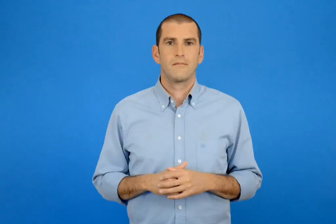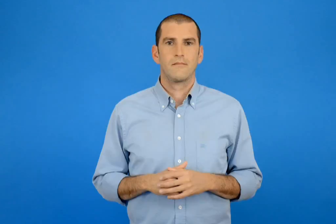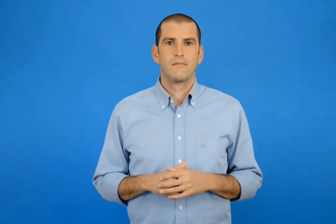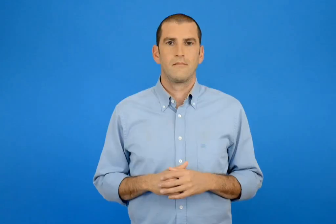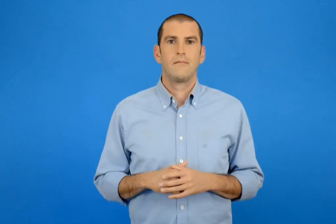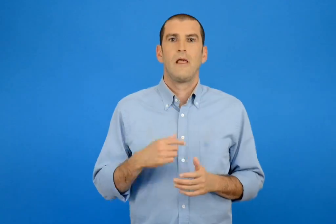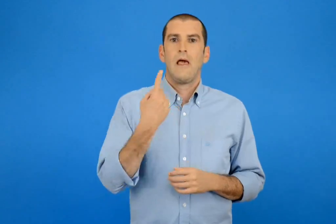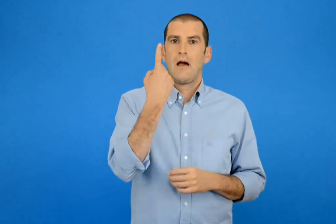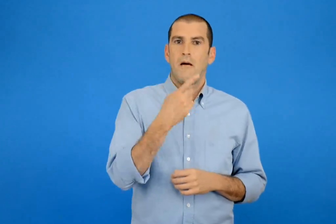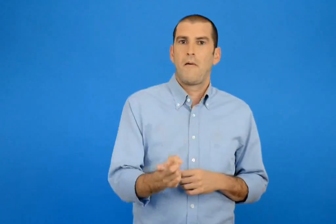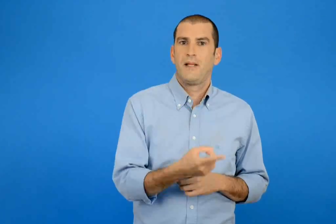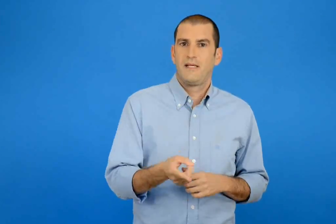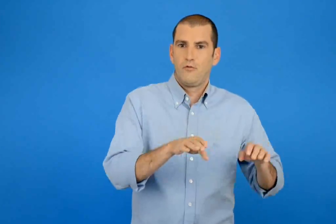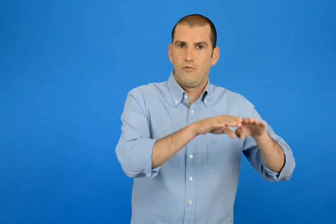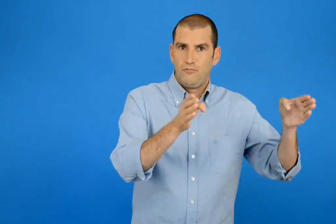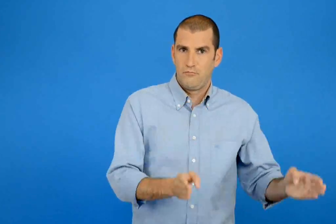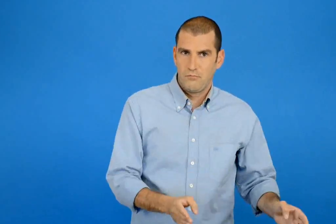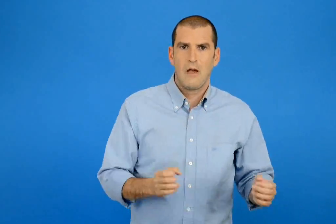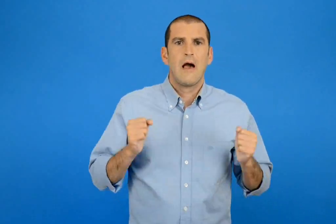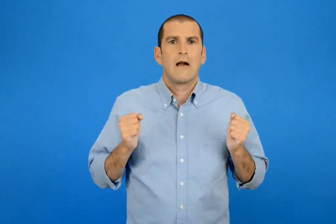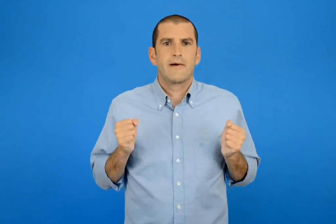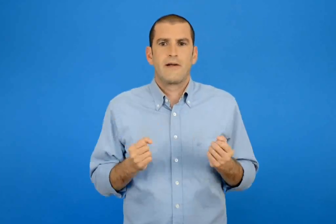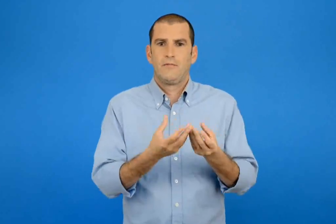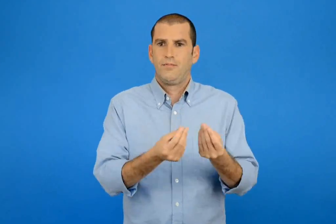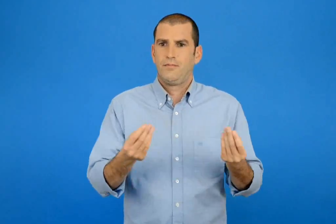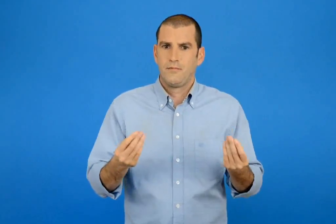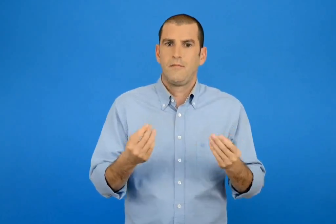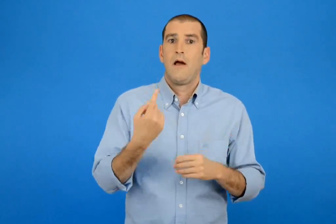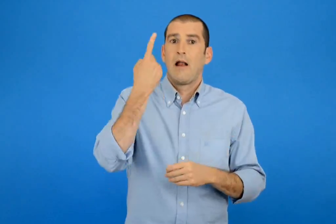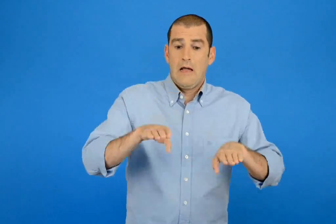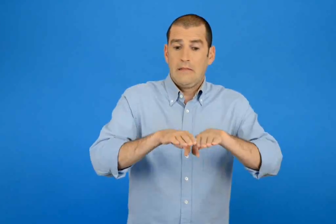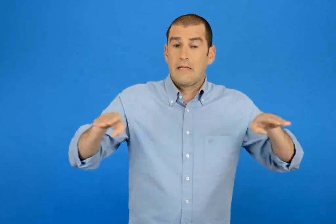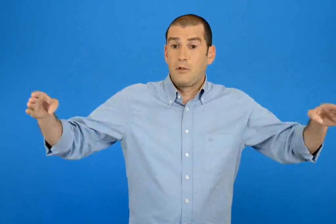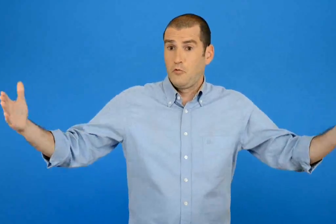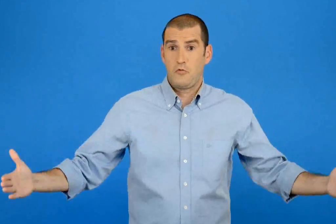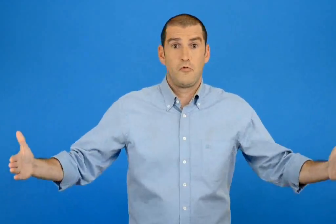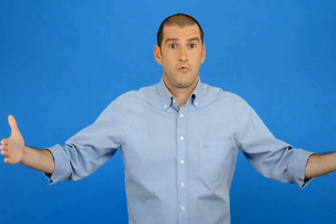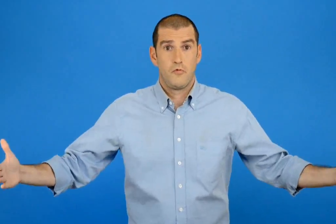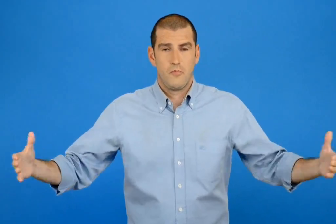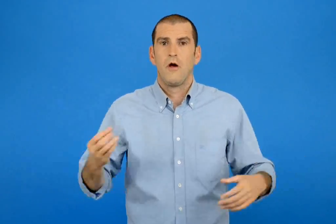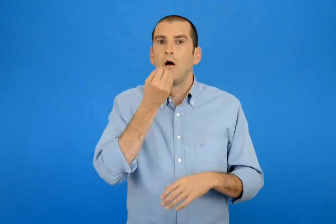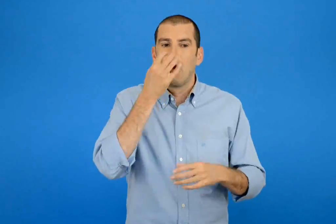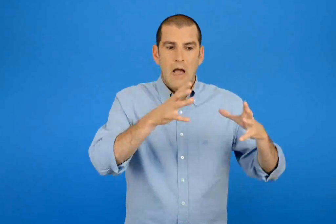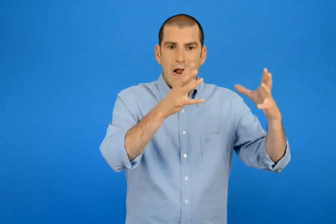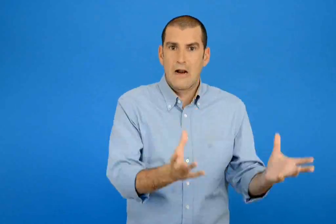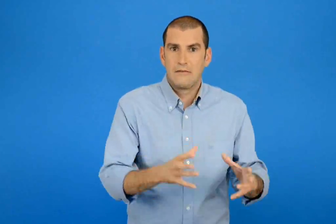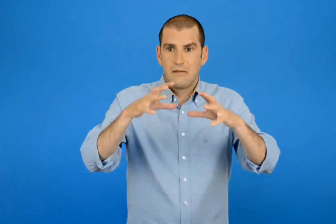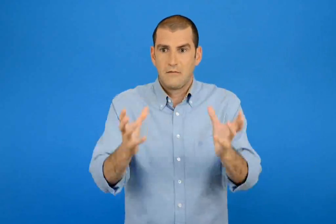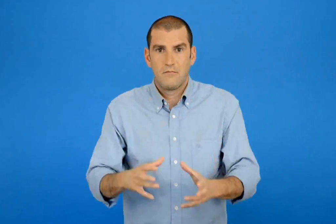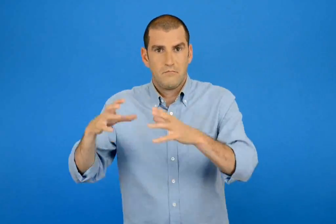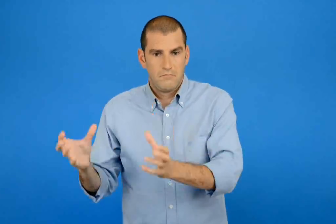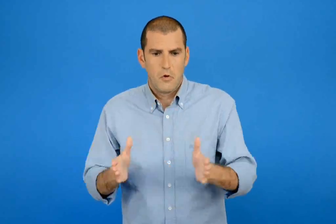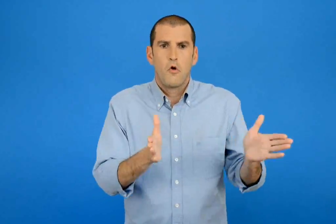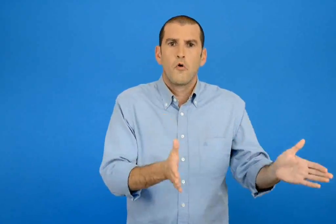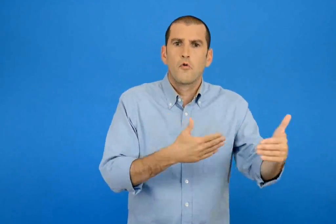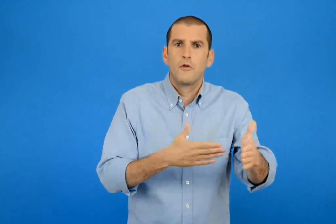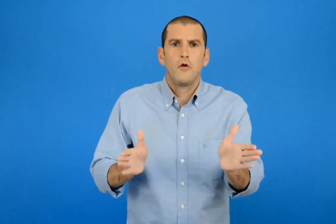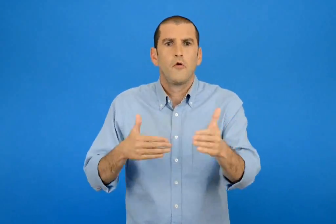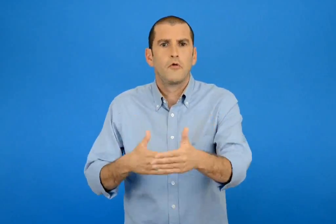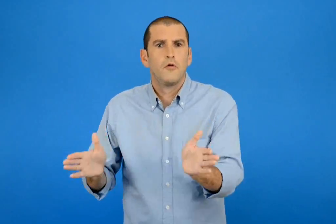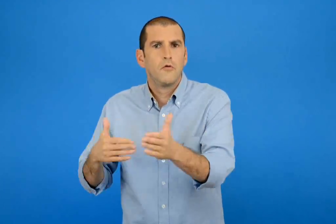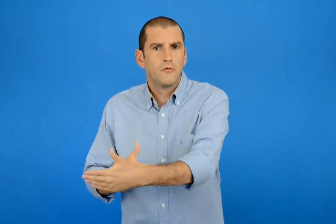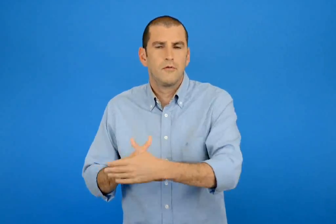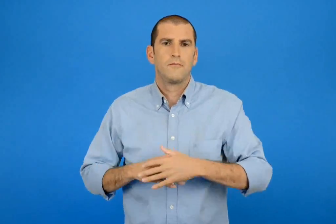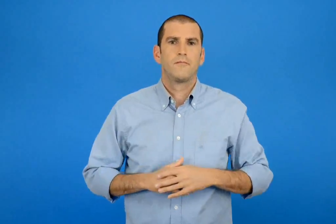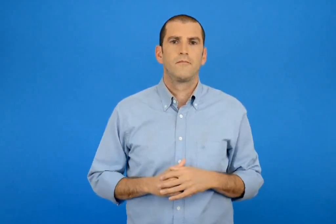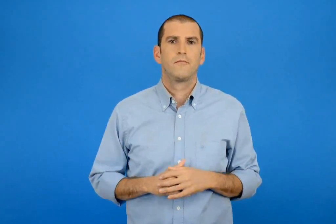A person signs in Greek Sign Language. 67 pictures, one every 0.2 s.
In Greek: ένα πλυντήριο καρέκλες ένα μεγάλο τραπέζι γλάστρες κουτές
